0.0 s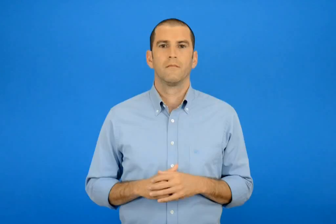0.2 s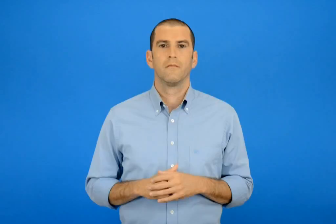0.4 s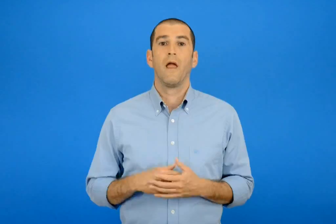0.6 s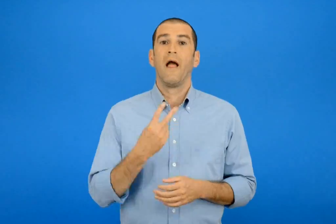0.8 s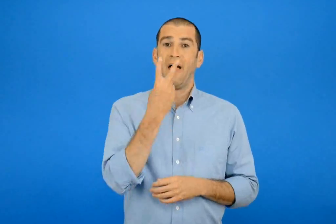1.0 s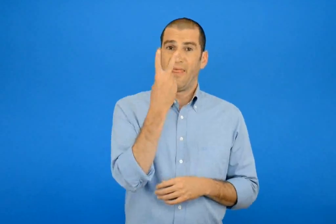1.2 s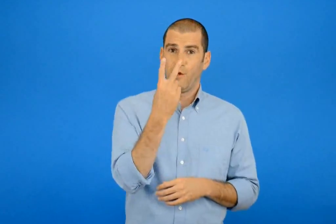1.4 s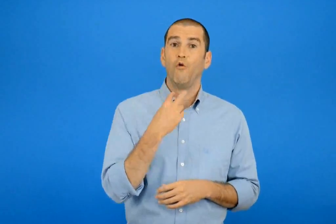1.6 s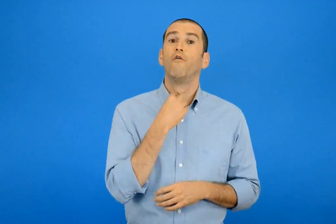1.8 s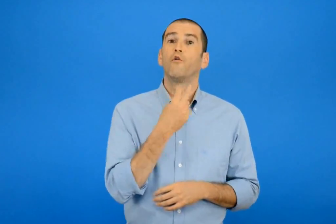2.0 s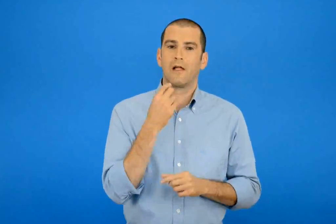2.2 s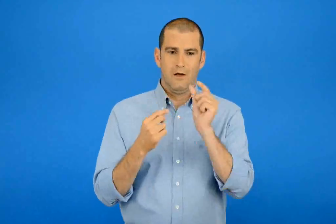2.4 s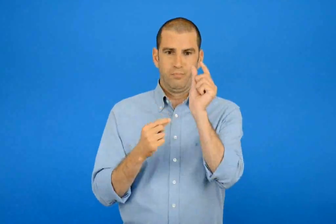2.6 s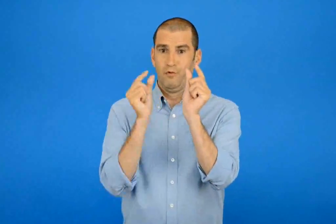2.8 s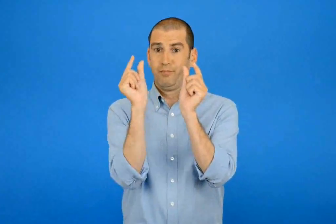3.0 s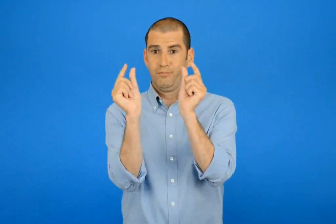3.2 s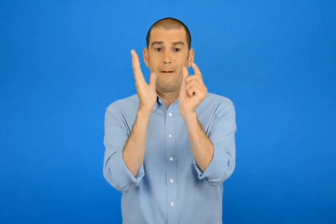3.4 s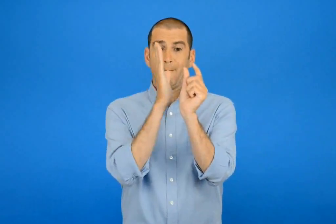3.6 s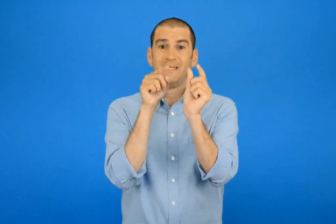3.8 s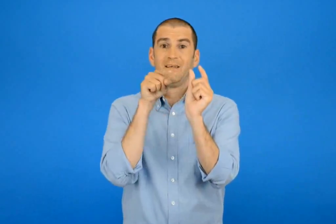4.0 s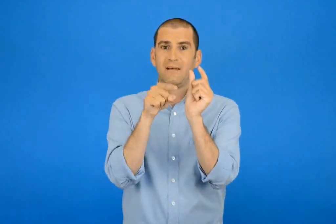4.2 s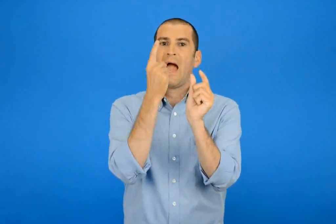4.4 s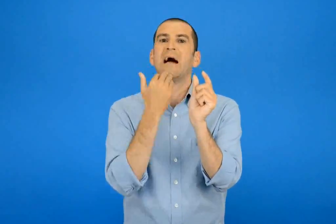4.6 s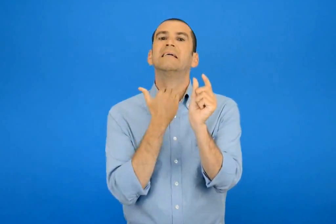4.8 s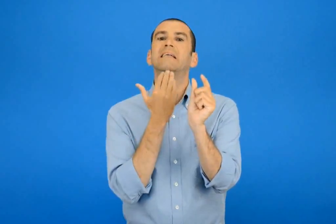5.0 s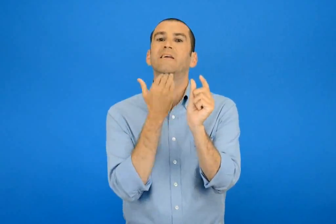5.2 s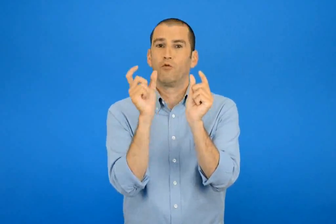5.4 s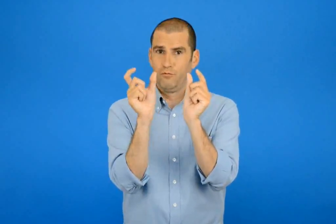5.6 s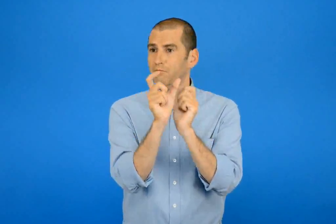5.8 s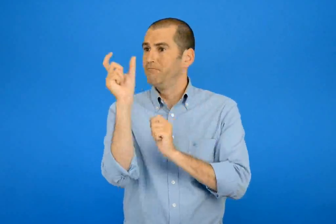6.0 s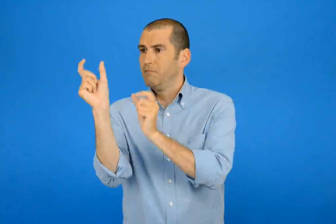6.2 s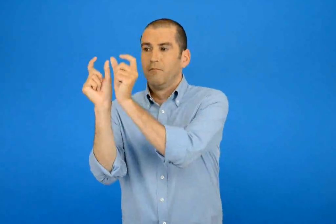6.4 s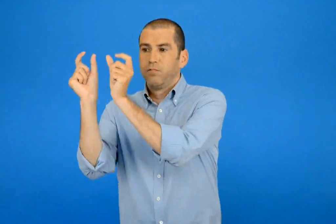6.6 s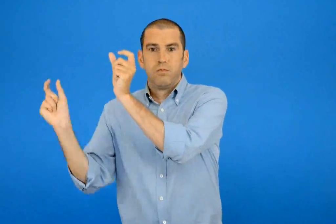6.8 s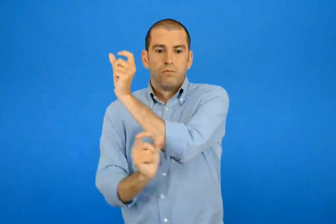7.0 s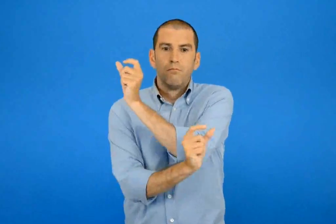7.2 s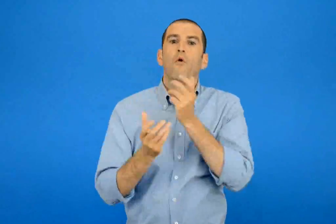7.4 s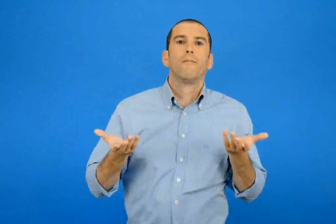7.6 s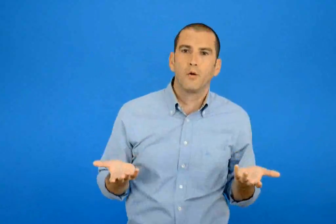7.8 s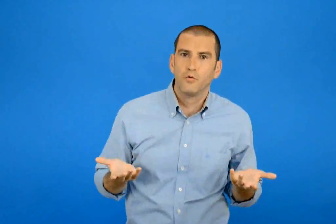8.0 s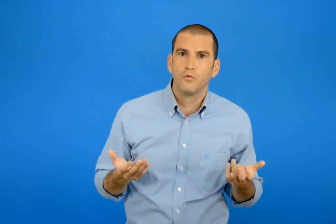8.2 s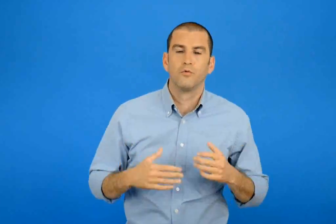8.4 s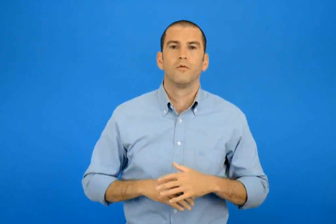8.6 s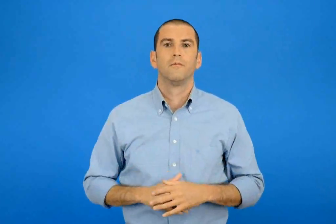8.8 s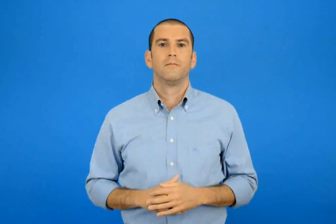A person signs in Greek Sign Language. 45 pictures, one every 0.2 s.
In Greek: πως χωρίζεται ένα σύμφωνο που βρίσκεται αναμεσά σε δύο φωνήεντα ;
